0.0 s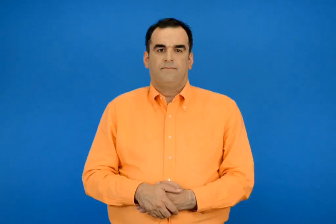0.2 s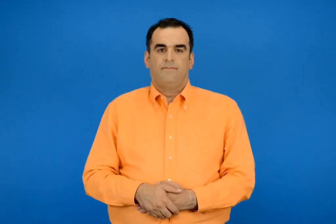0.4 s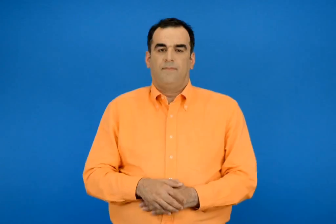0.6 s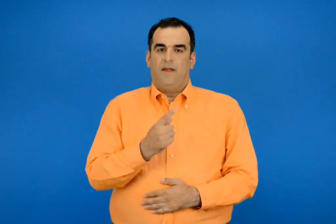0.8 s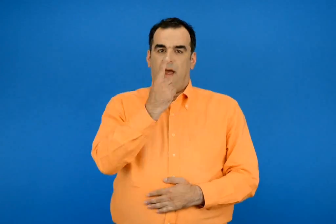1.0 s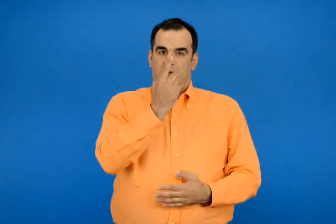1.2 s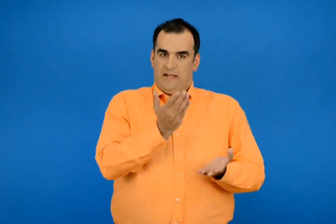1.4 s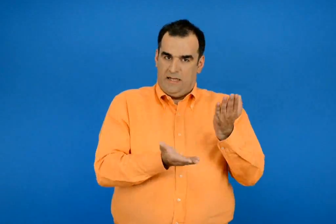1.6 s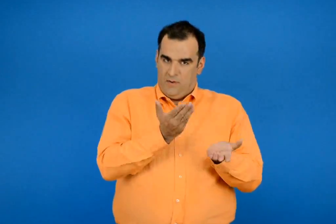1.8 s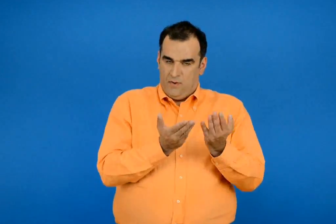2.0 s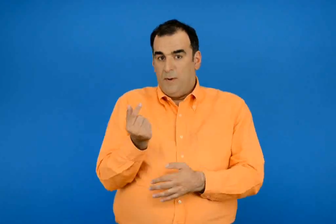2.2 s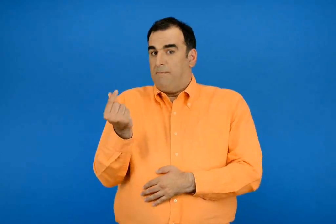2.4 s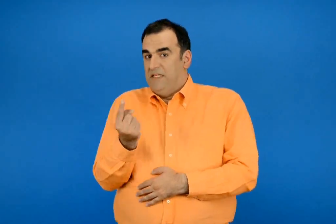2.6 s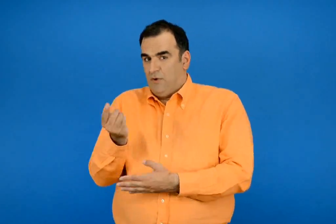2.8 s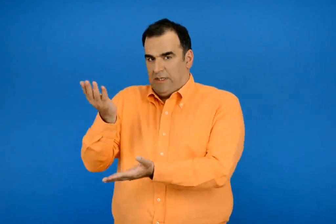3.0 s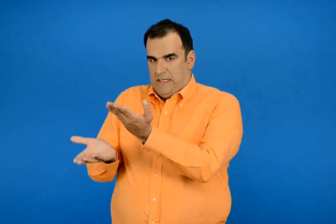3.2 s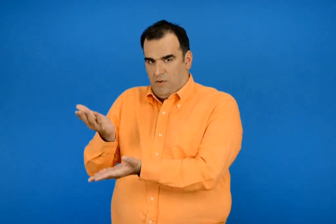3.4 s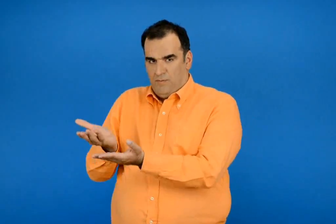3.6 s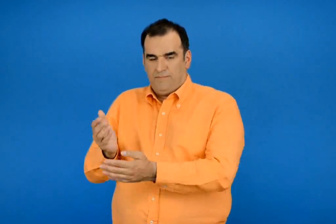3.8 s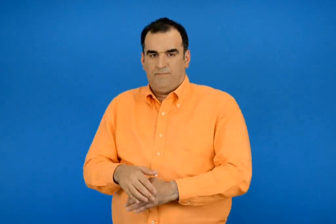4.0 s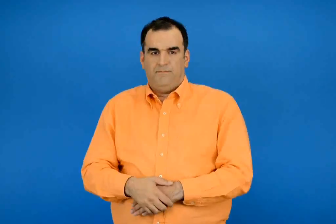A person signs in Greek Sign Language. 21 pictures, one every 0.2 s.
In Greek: 1 κιλό και μισό κιλό
